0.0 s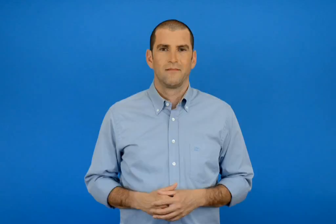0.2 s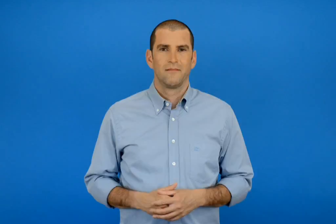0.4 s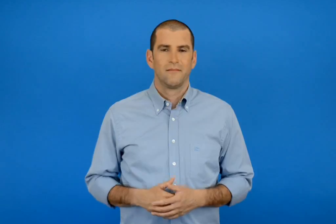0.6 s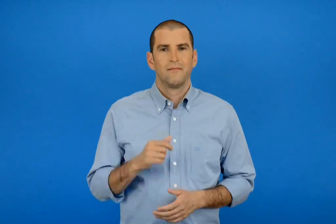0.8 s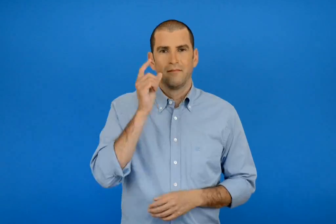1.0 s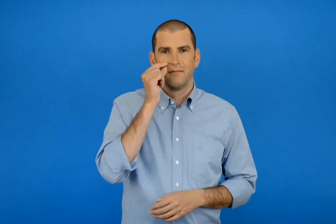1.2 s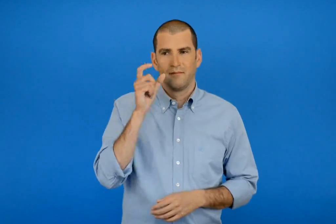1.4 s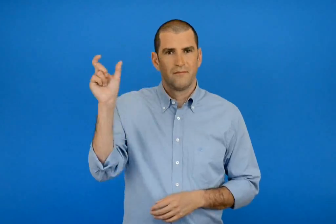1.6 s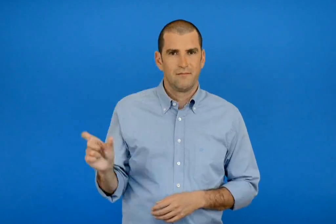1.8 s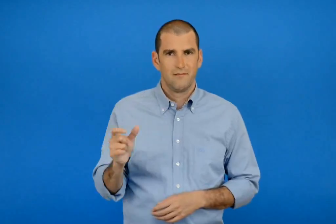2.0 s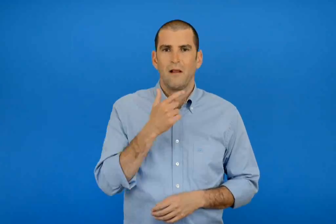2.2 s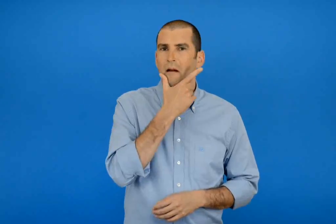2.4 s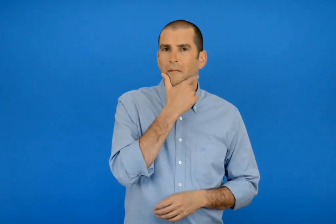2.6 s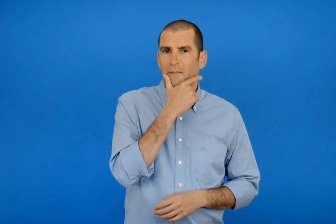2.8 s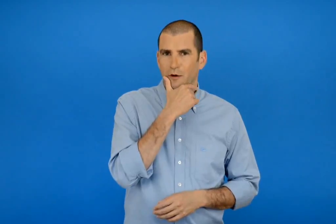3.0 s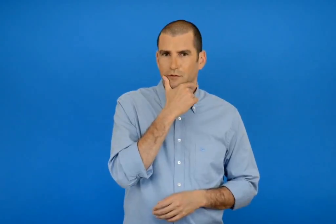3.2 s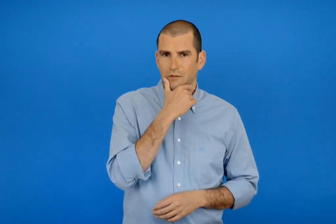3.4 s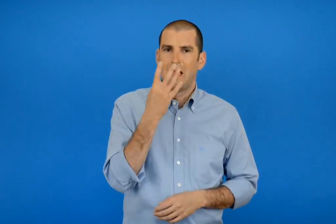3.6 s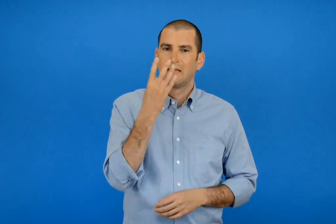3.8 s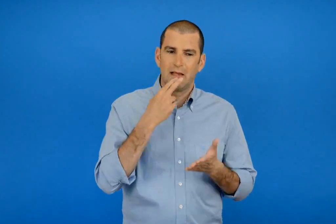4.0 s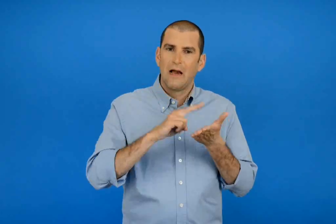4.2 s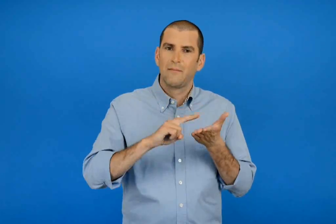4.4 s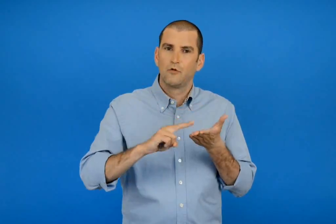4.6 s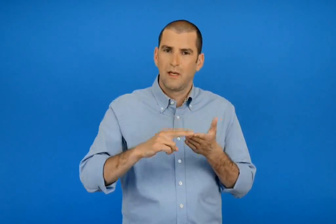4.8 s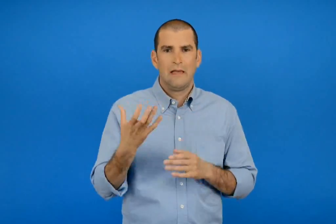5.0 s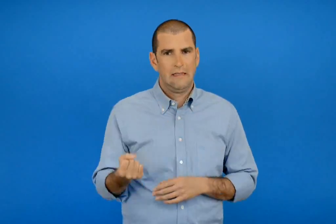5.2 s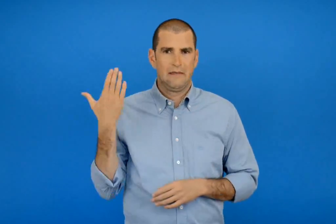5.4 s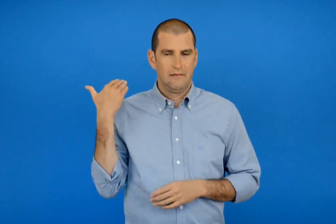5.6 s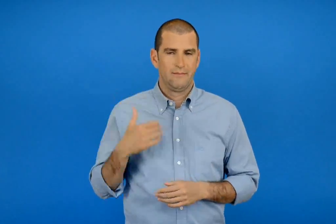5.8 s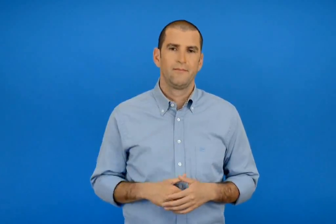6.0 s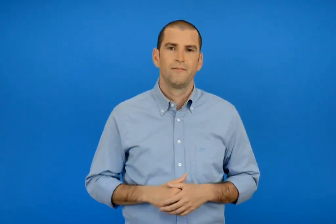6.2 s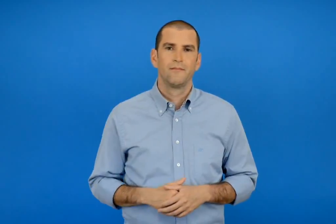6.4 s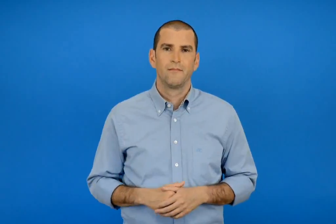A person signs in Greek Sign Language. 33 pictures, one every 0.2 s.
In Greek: ο πυθαγόρας είχε 4 γραμματόσημα
